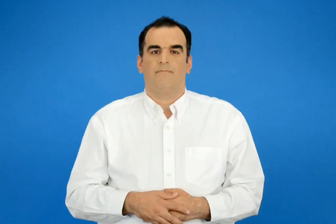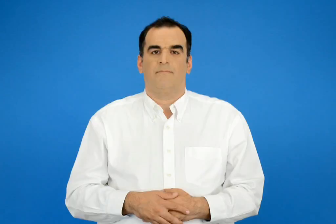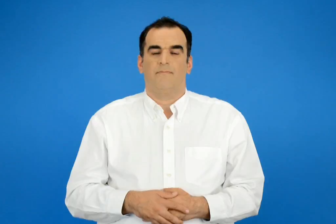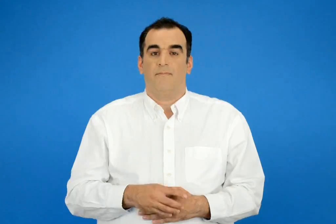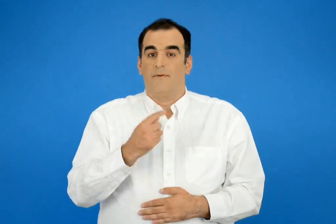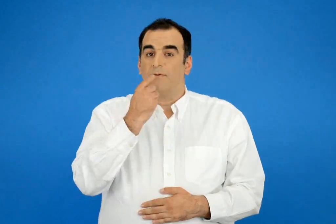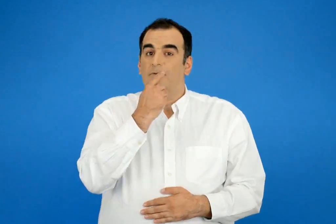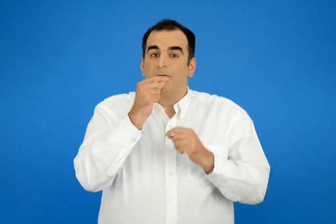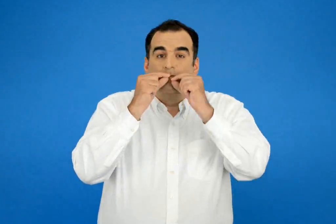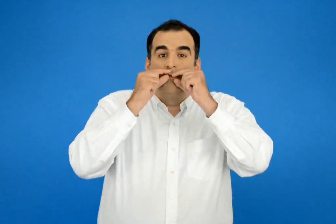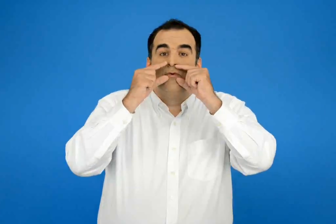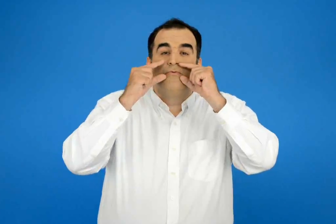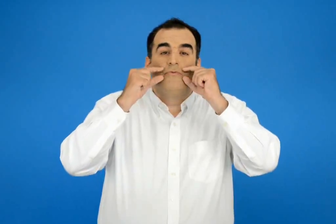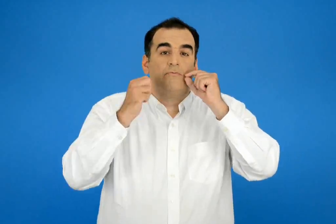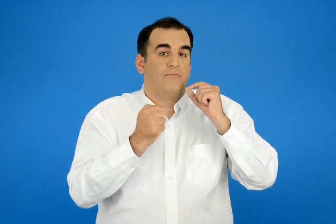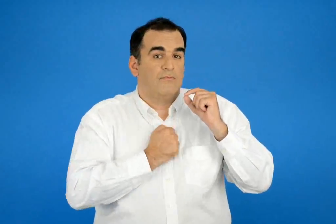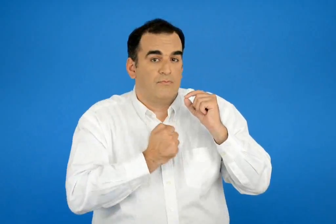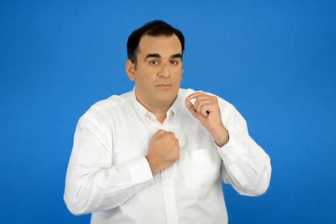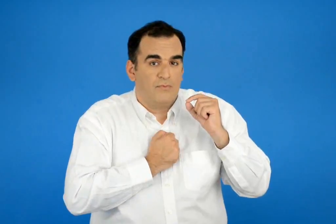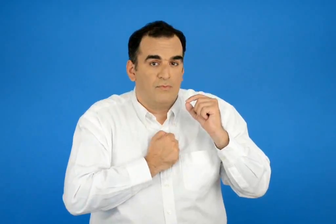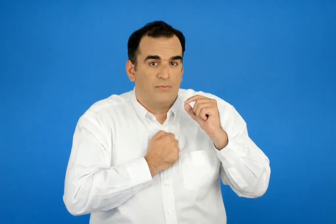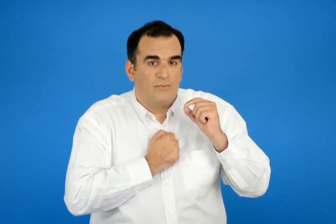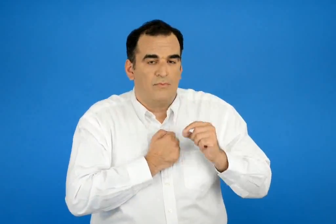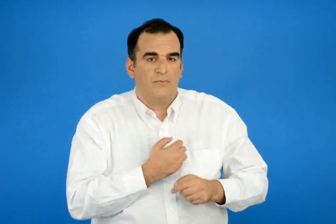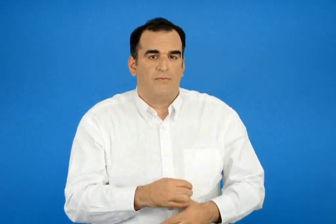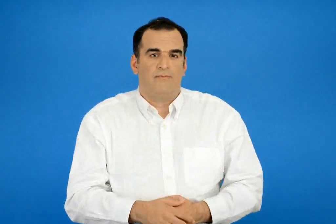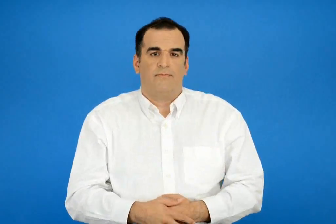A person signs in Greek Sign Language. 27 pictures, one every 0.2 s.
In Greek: τα χείλη μου είναι
